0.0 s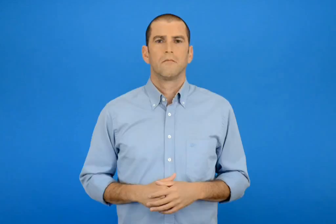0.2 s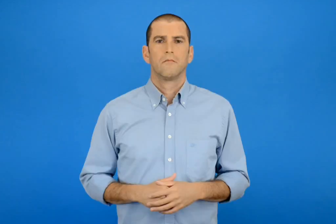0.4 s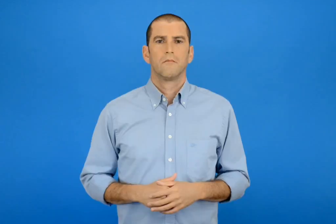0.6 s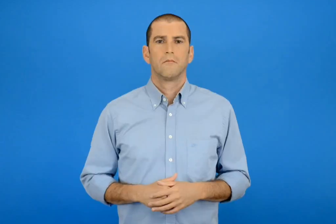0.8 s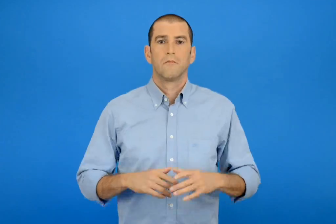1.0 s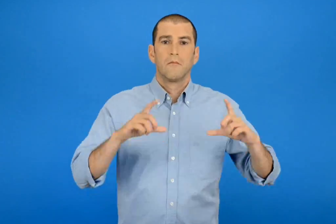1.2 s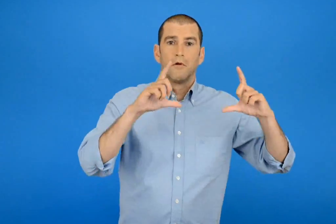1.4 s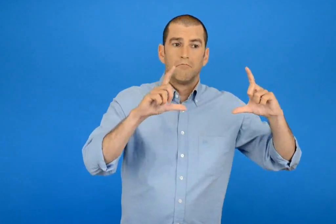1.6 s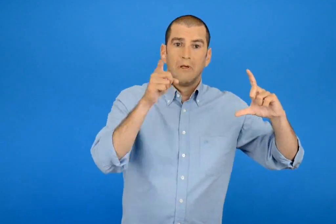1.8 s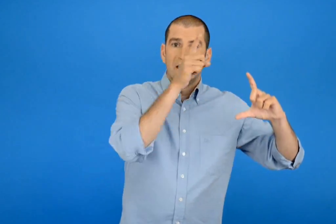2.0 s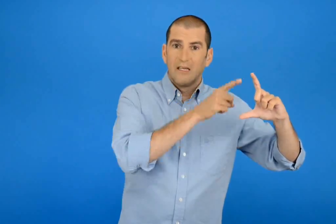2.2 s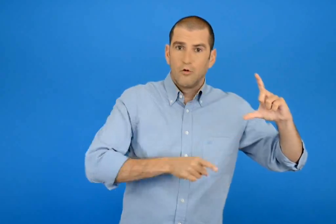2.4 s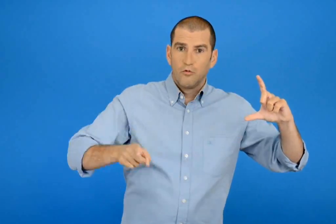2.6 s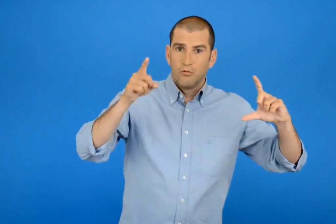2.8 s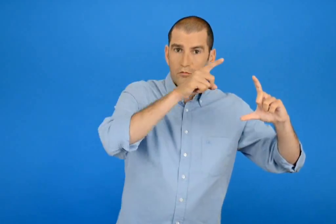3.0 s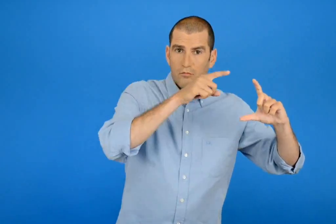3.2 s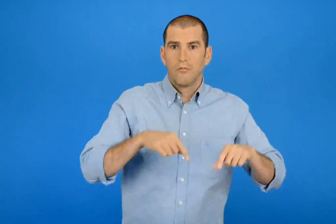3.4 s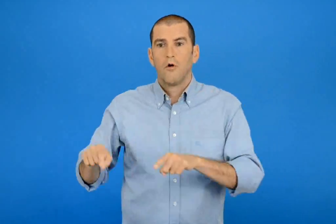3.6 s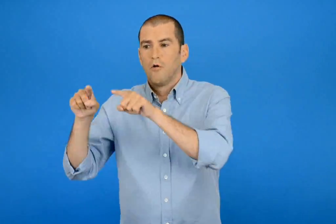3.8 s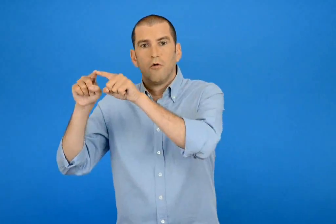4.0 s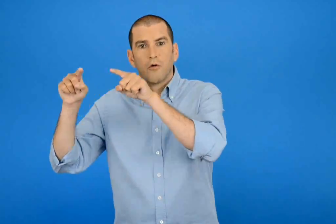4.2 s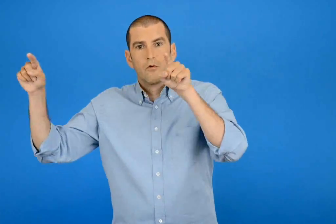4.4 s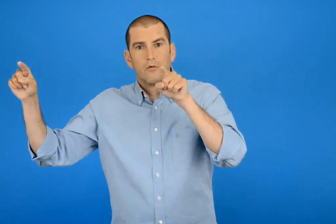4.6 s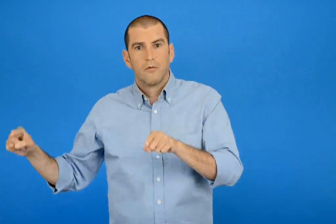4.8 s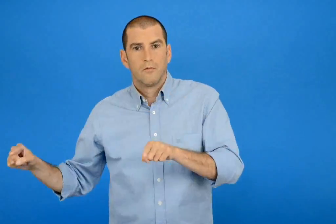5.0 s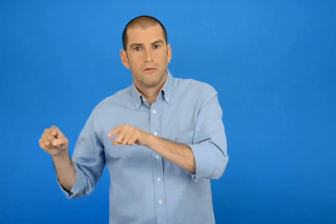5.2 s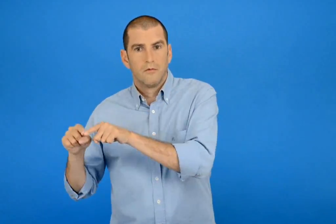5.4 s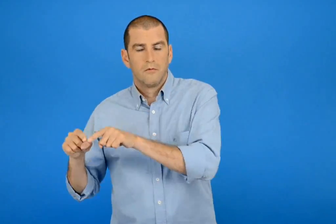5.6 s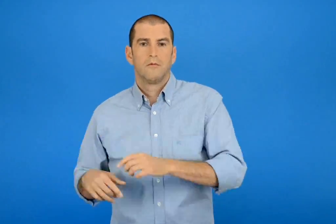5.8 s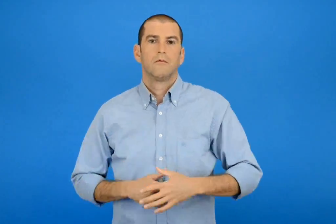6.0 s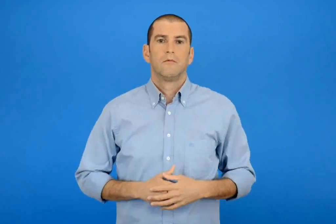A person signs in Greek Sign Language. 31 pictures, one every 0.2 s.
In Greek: κύκλος και ορθογώνιο παραλληλόγραμμο
